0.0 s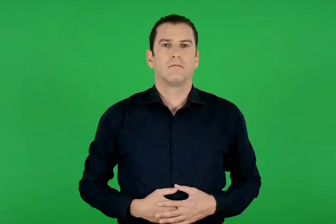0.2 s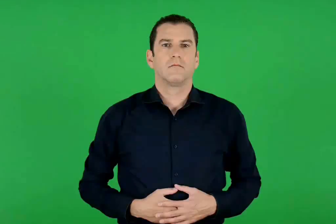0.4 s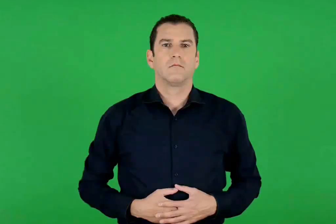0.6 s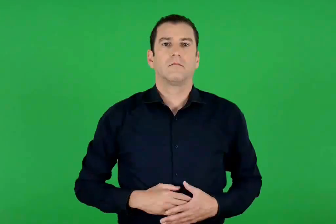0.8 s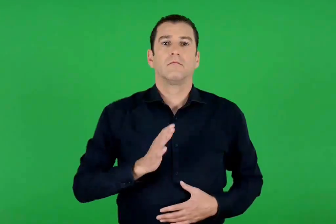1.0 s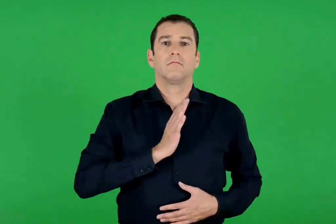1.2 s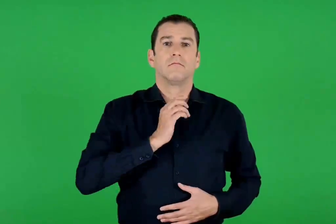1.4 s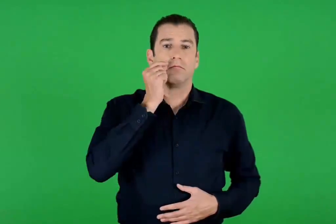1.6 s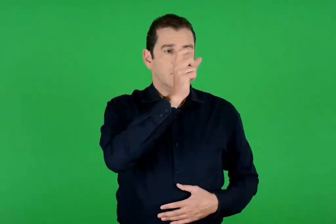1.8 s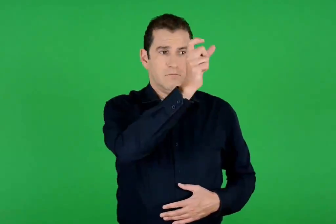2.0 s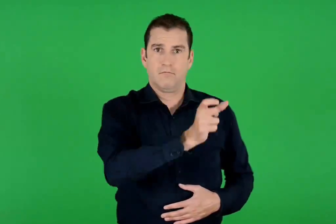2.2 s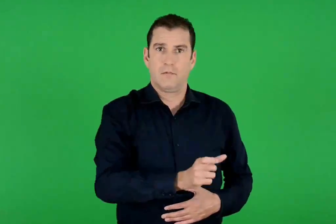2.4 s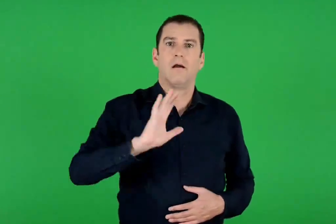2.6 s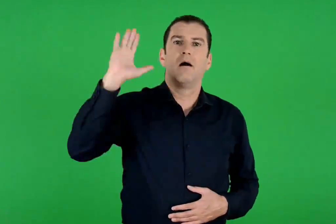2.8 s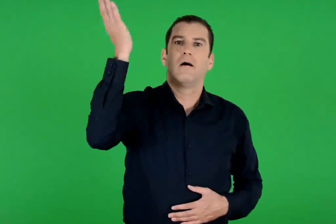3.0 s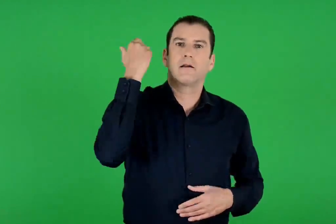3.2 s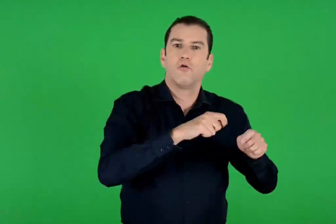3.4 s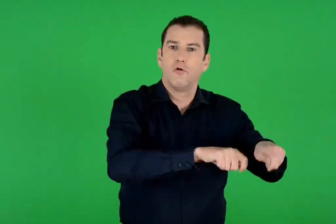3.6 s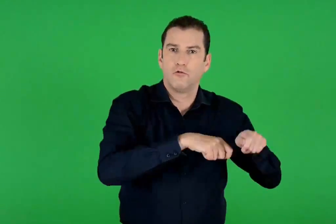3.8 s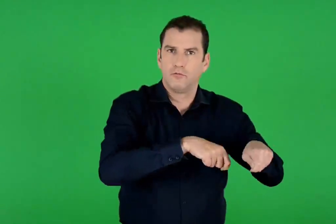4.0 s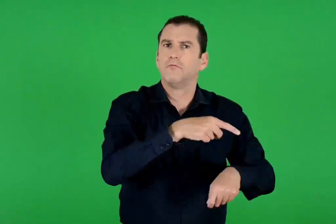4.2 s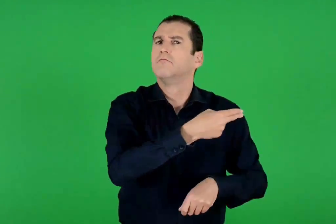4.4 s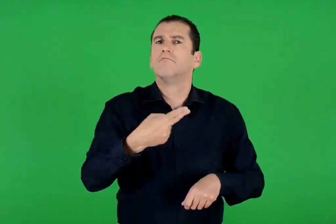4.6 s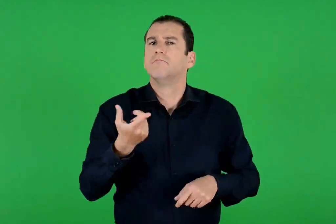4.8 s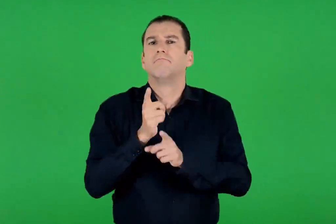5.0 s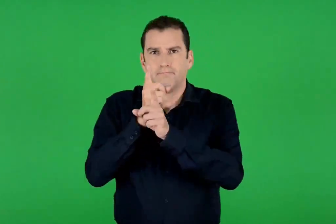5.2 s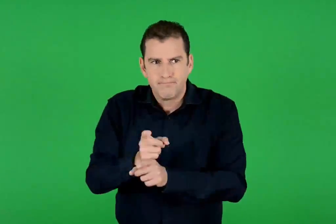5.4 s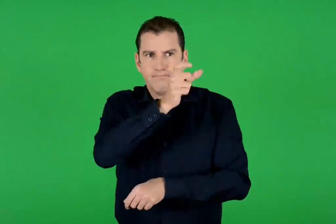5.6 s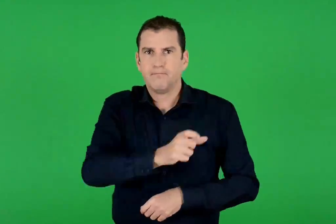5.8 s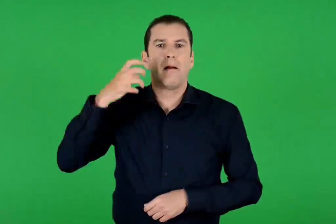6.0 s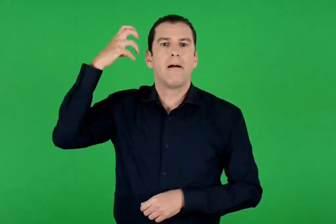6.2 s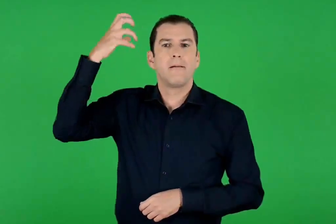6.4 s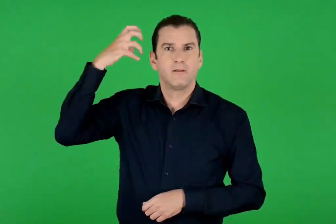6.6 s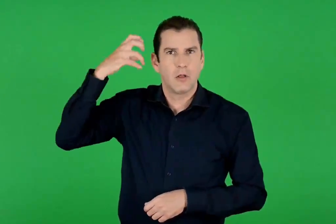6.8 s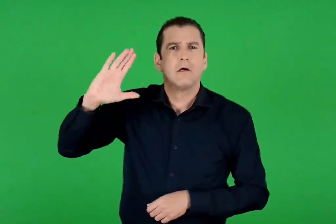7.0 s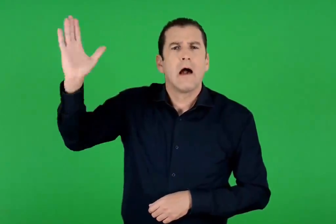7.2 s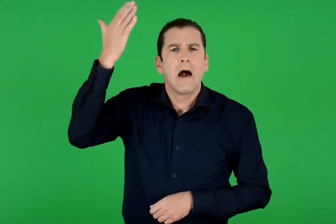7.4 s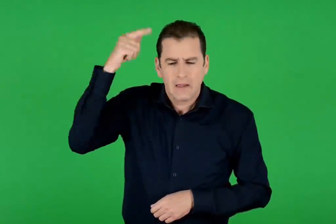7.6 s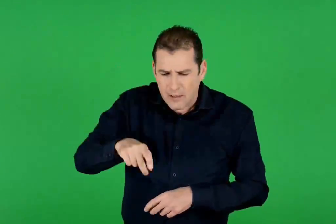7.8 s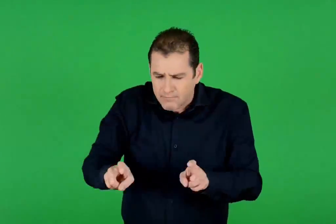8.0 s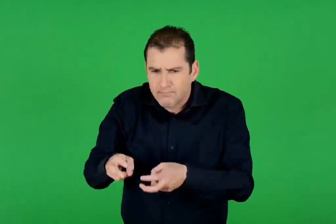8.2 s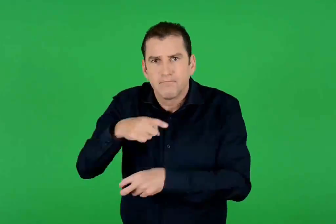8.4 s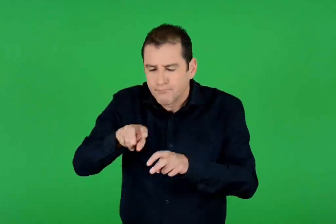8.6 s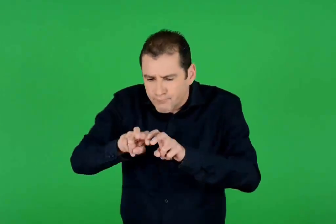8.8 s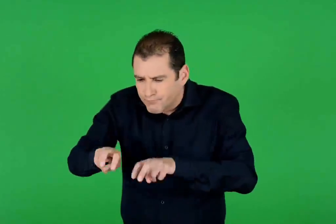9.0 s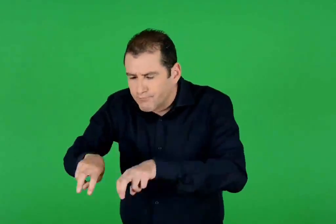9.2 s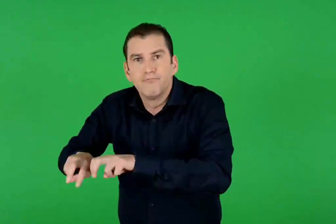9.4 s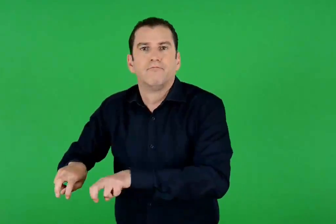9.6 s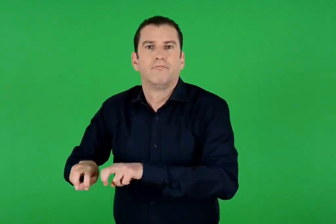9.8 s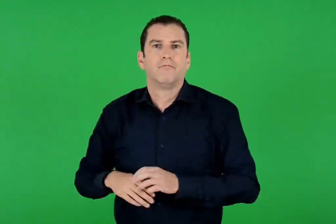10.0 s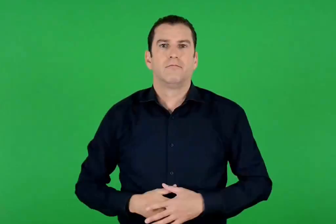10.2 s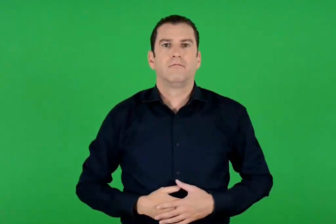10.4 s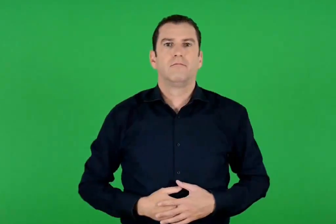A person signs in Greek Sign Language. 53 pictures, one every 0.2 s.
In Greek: αρχαιολόγος ο επιστήμονας που μελετά αρχαία ευρήματα
